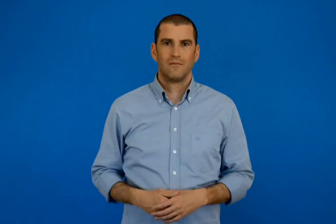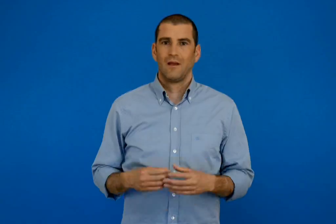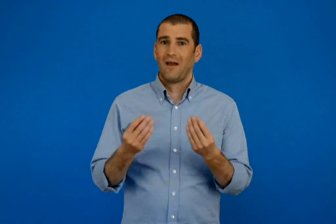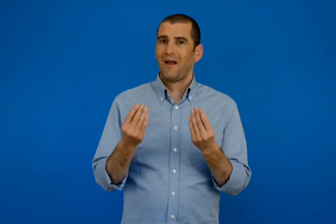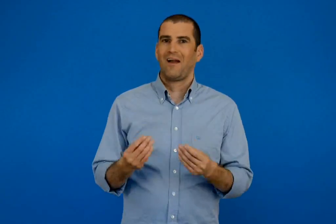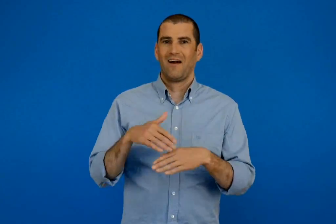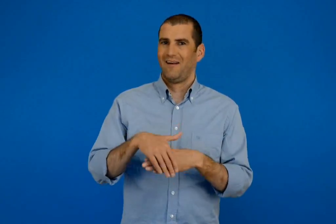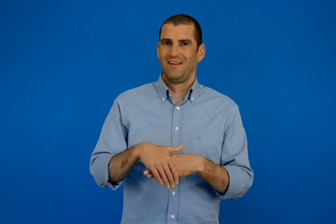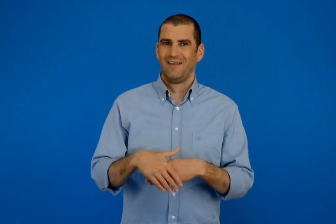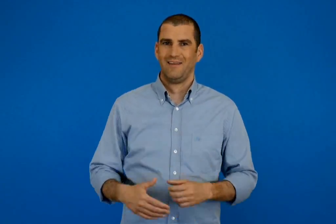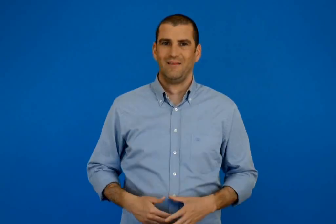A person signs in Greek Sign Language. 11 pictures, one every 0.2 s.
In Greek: καληνύχτα
